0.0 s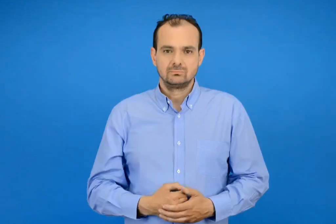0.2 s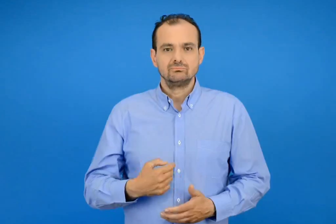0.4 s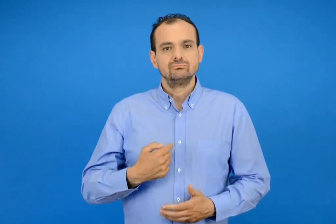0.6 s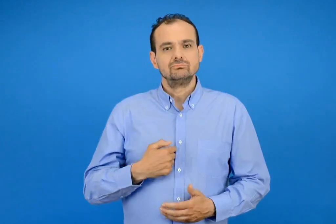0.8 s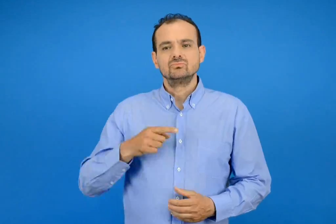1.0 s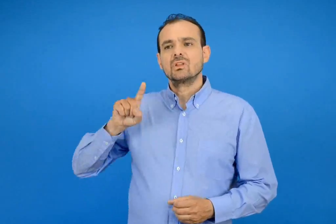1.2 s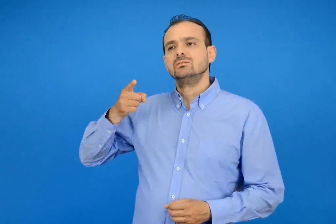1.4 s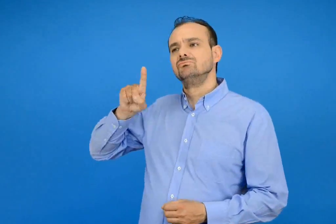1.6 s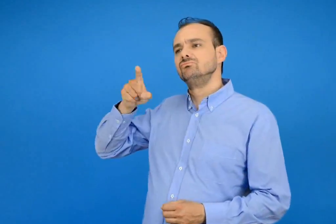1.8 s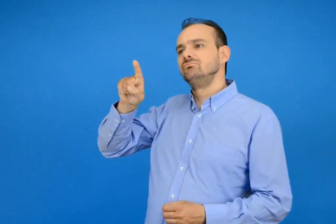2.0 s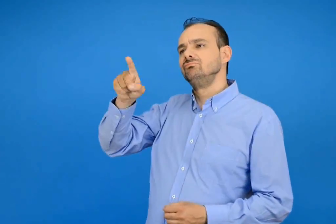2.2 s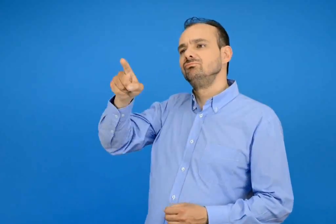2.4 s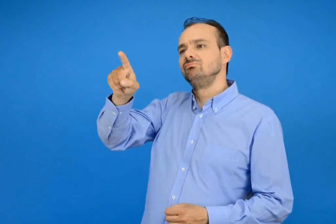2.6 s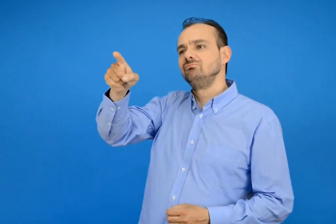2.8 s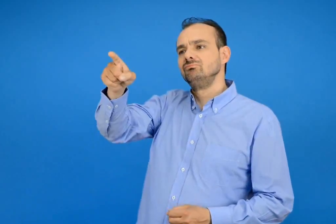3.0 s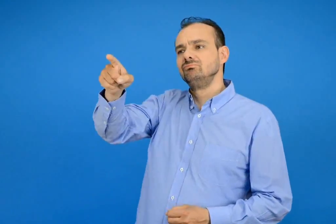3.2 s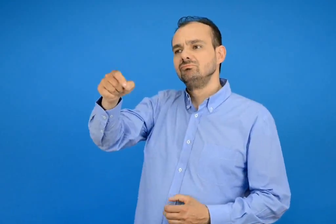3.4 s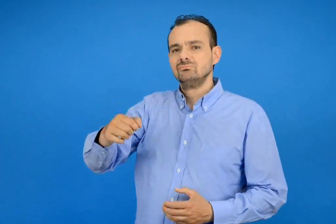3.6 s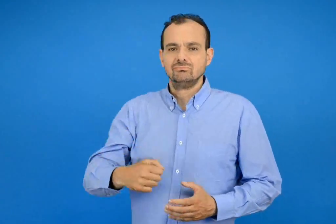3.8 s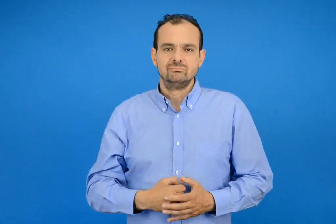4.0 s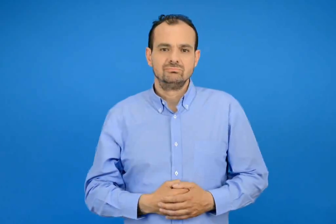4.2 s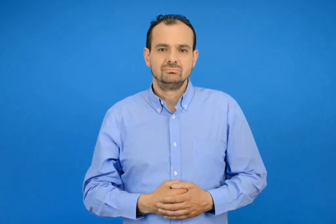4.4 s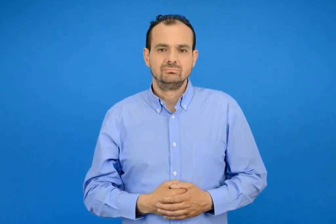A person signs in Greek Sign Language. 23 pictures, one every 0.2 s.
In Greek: ταξιδεύω
